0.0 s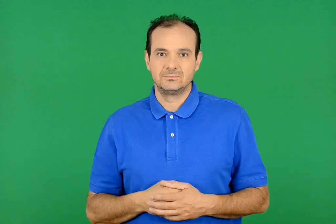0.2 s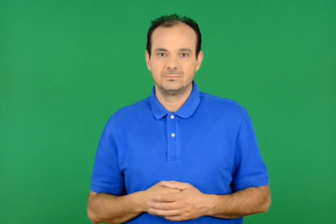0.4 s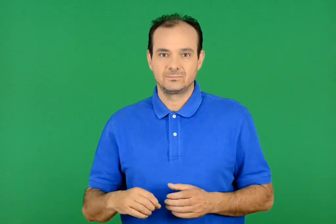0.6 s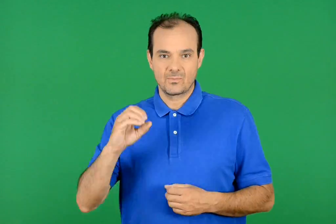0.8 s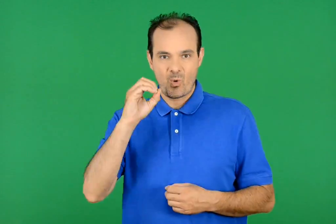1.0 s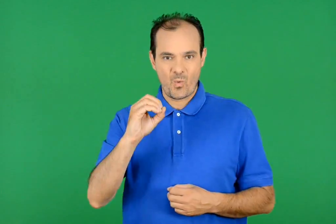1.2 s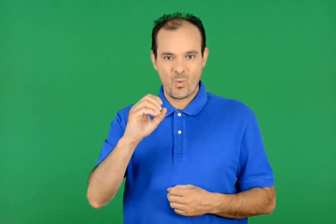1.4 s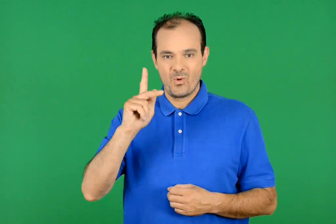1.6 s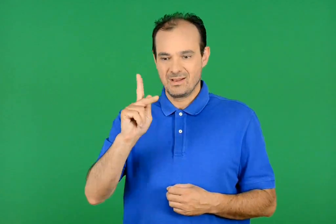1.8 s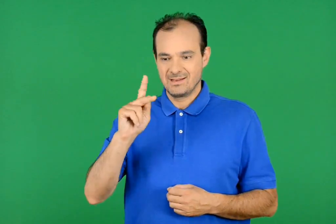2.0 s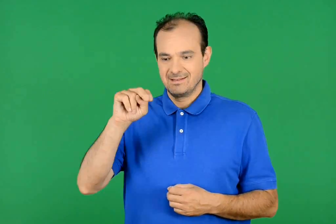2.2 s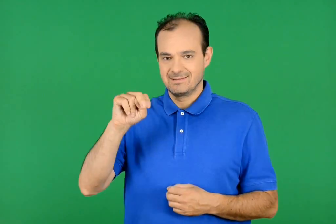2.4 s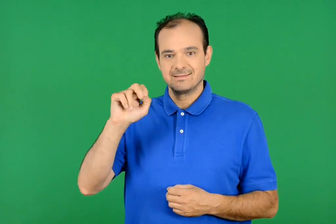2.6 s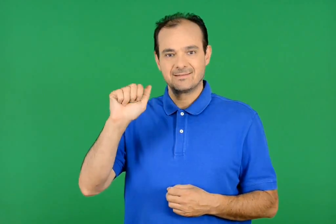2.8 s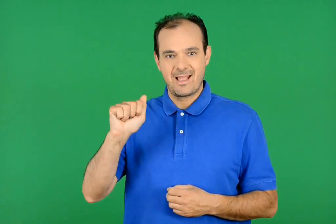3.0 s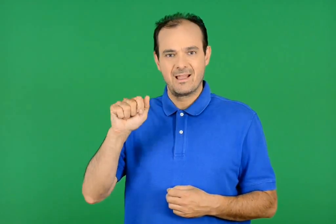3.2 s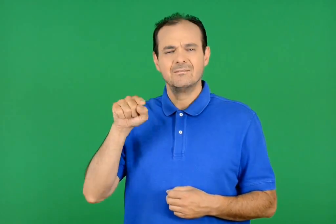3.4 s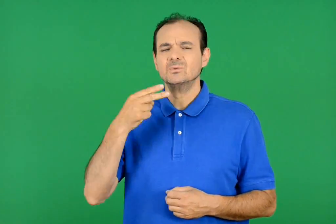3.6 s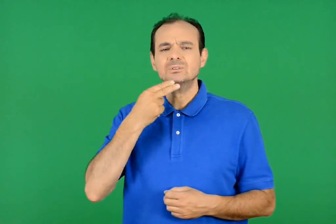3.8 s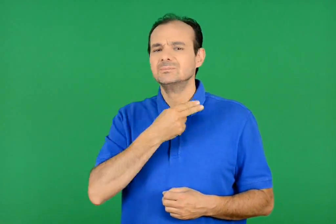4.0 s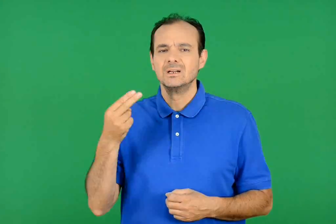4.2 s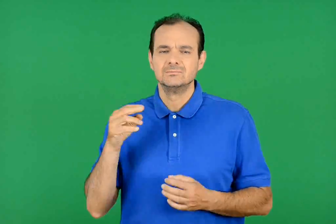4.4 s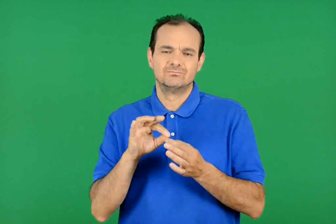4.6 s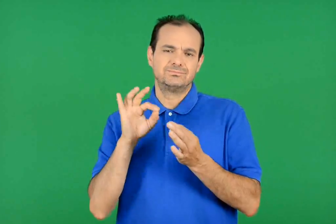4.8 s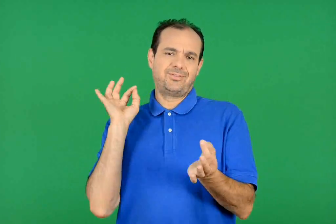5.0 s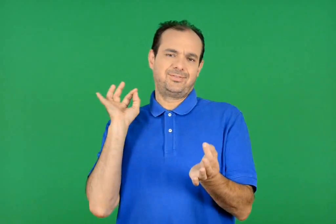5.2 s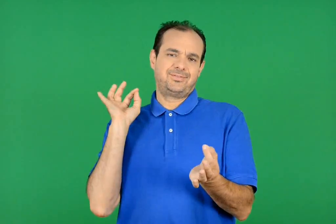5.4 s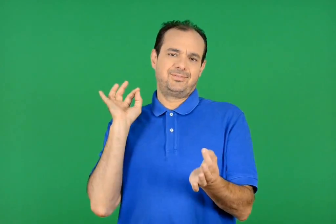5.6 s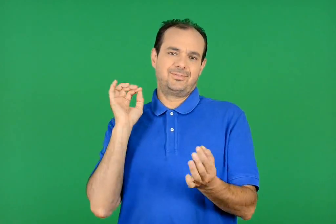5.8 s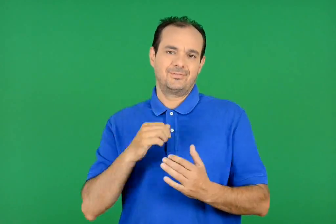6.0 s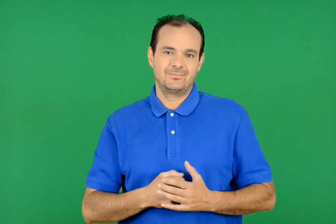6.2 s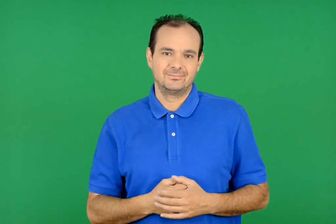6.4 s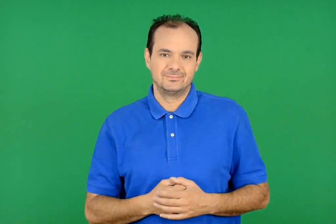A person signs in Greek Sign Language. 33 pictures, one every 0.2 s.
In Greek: οκνά τεμπέλικα
